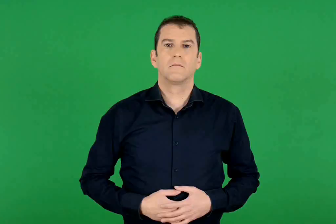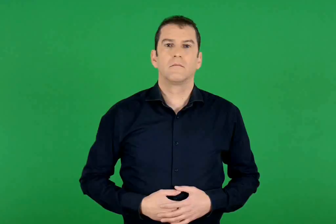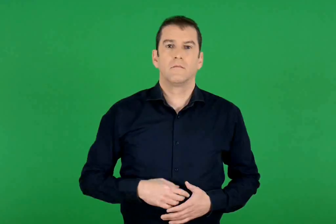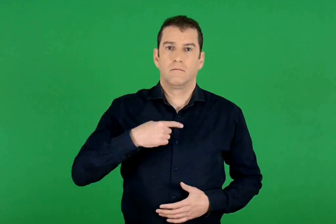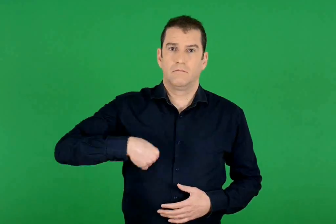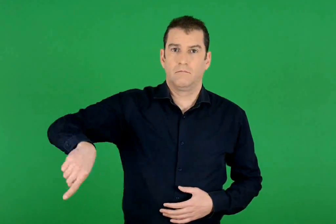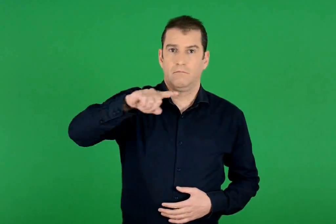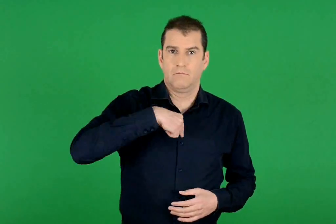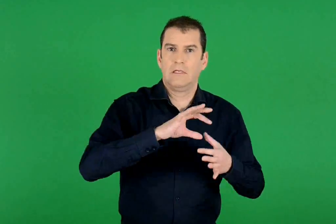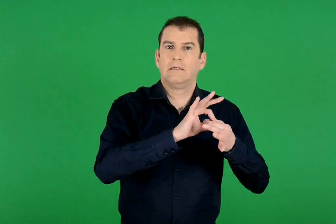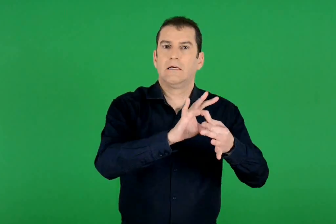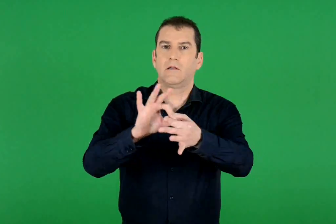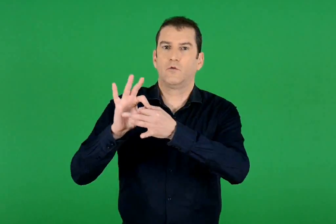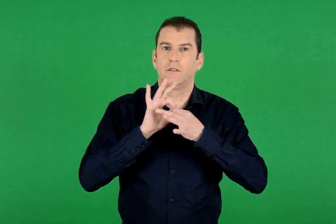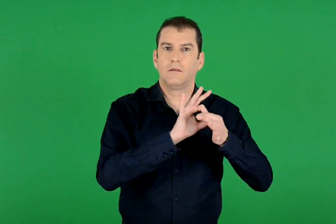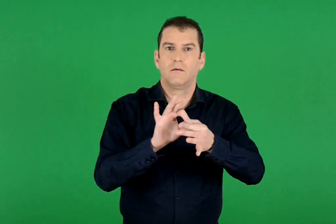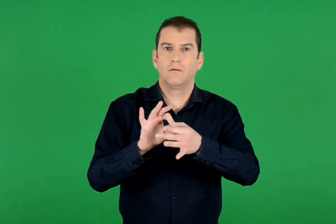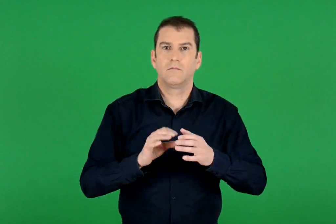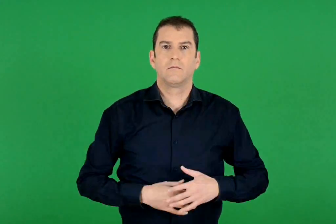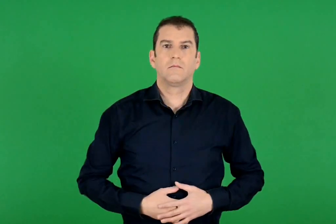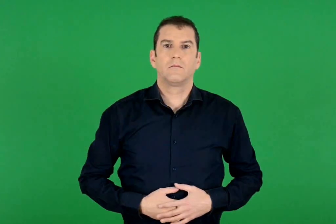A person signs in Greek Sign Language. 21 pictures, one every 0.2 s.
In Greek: συνεργαζόμαστε
